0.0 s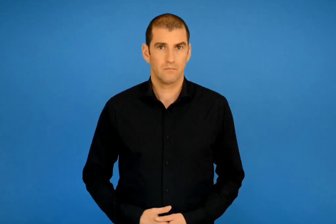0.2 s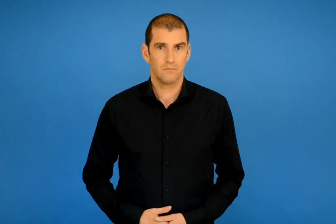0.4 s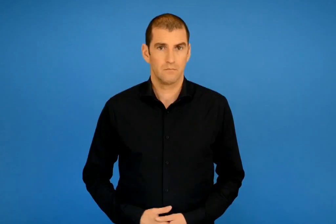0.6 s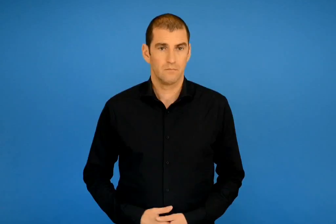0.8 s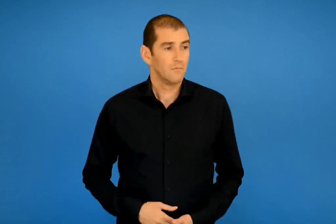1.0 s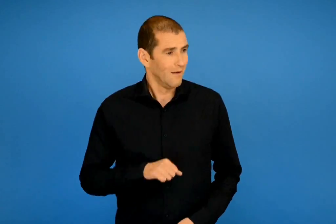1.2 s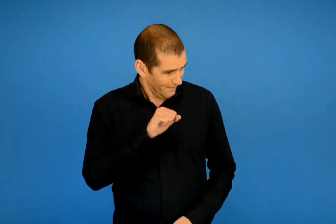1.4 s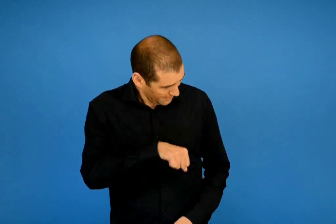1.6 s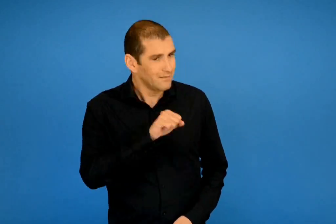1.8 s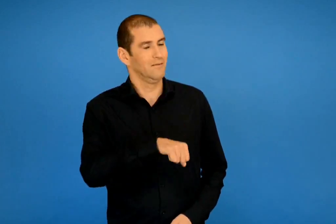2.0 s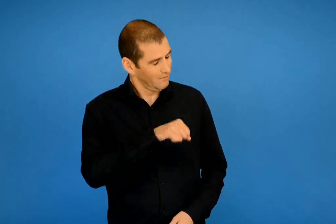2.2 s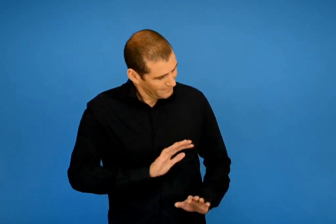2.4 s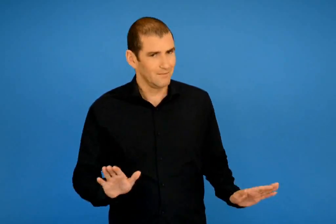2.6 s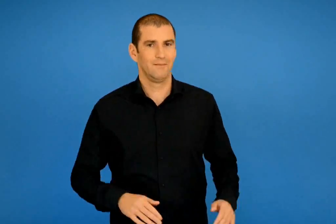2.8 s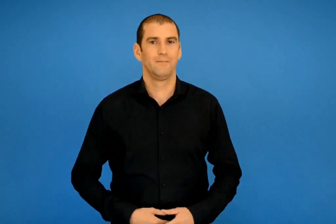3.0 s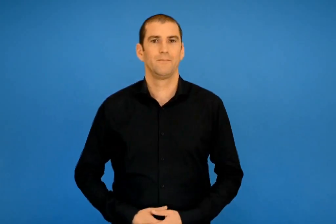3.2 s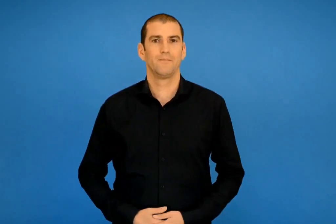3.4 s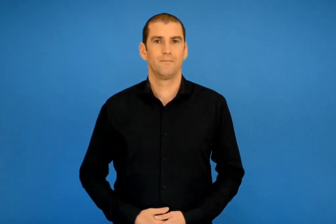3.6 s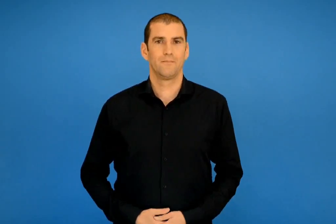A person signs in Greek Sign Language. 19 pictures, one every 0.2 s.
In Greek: εντάξει γεροντάκι μου
